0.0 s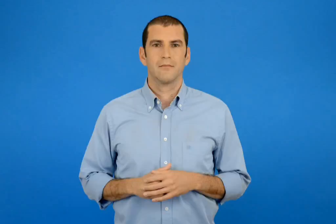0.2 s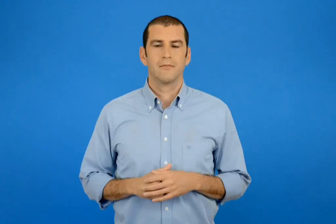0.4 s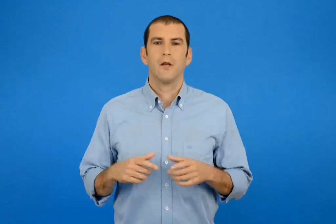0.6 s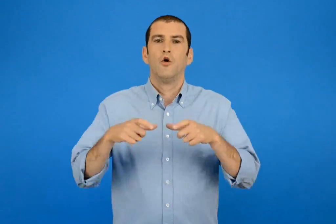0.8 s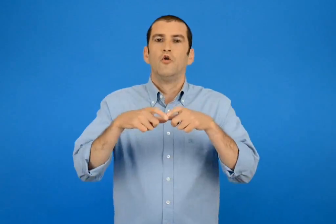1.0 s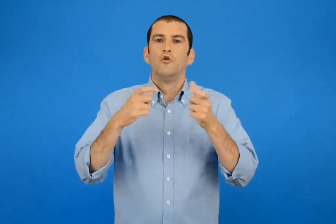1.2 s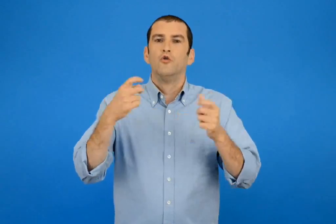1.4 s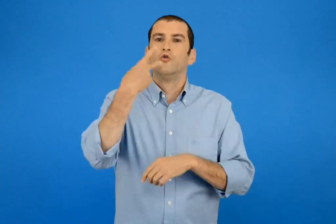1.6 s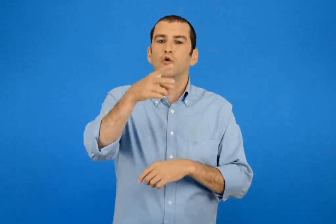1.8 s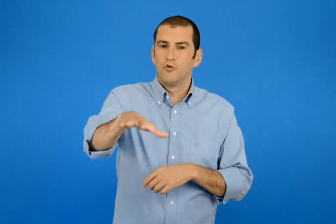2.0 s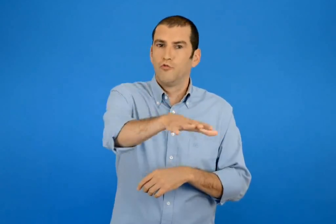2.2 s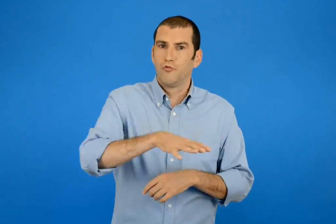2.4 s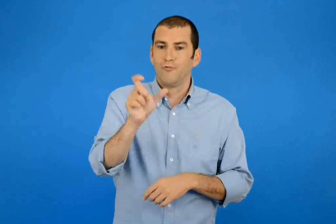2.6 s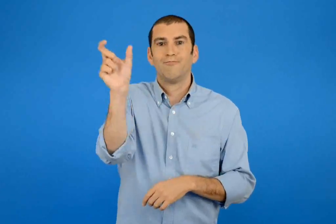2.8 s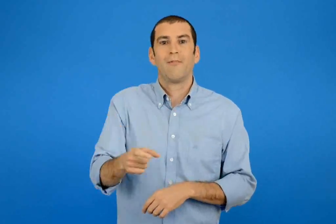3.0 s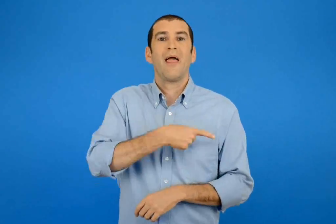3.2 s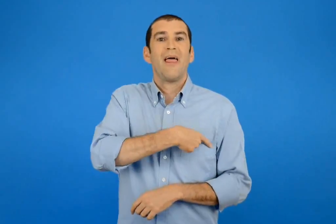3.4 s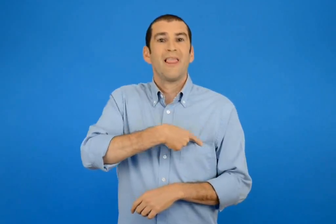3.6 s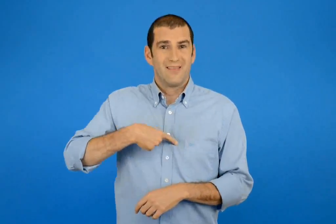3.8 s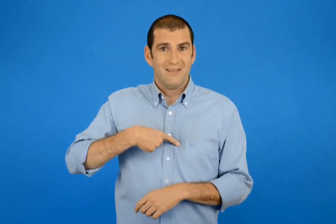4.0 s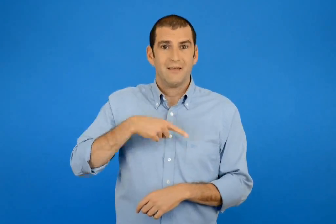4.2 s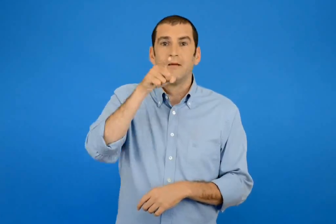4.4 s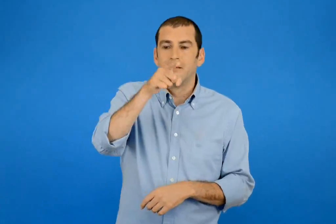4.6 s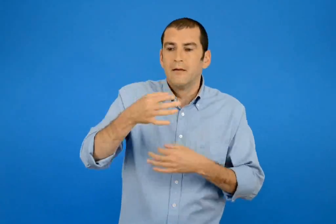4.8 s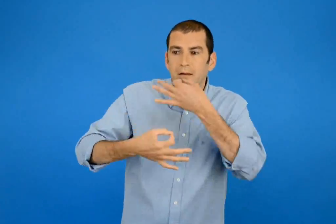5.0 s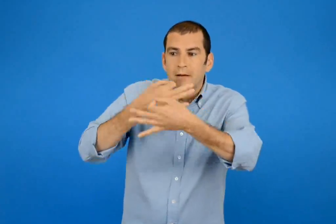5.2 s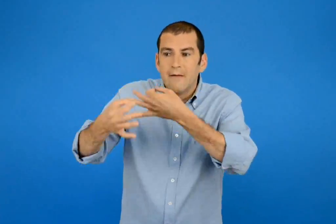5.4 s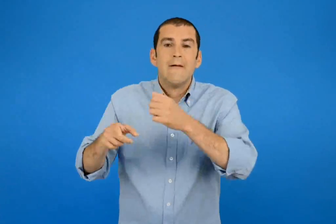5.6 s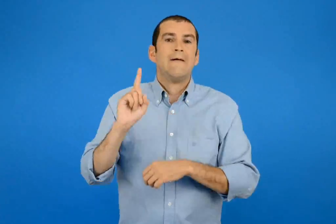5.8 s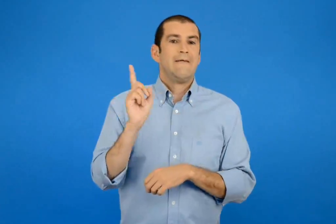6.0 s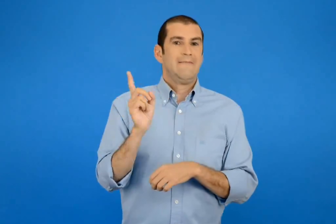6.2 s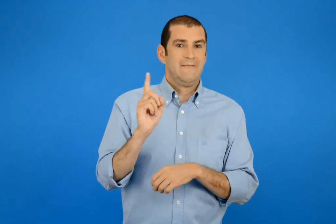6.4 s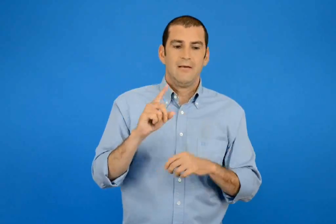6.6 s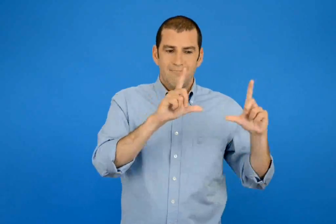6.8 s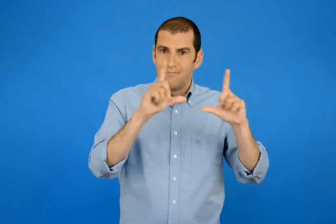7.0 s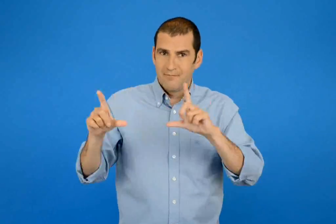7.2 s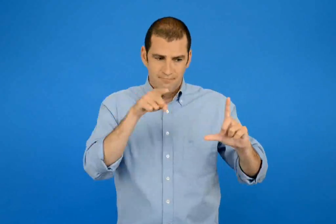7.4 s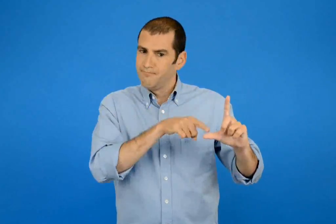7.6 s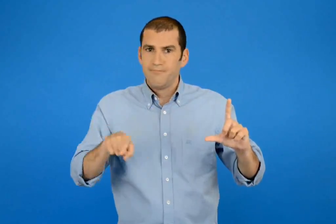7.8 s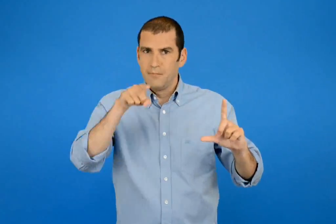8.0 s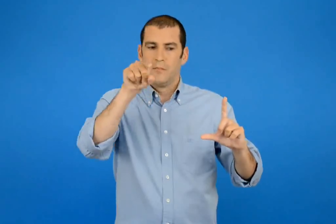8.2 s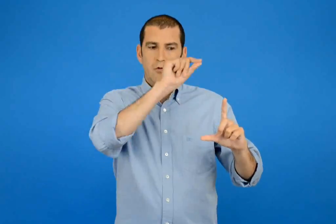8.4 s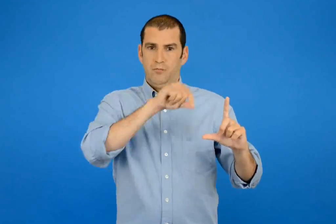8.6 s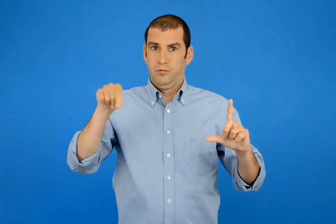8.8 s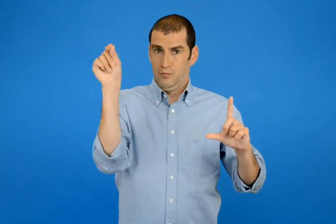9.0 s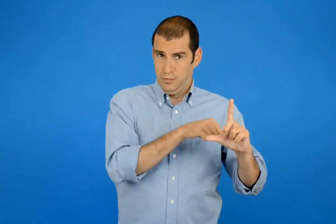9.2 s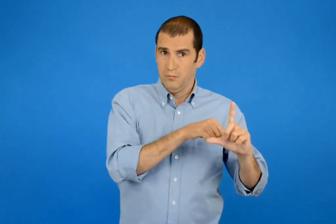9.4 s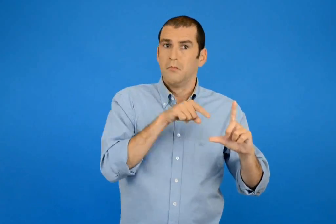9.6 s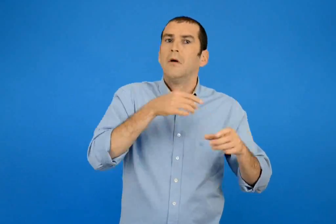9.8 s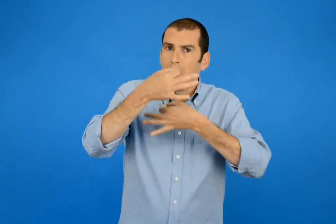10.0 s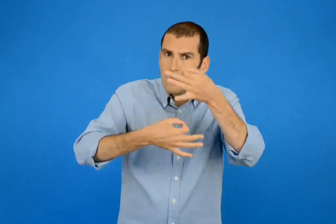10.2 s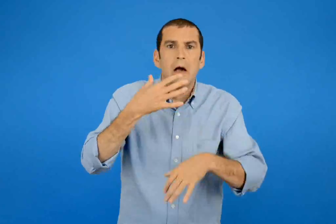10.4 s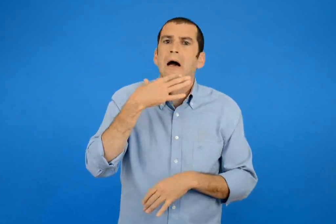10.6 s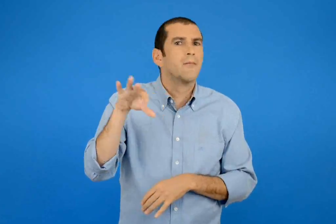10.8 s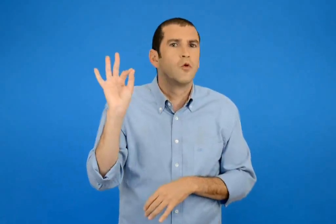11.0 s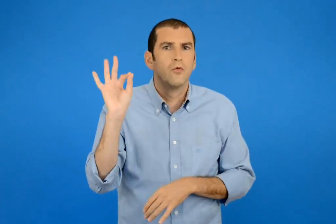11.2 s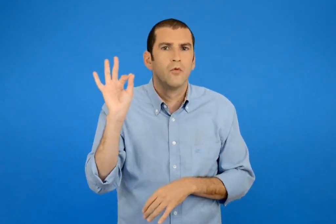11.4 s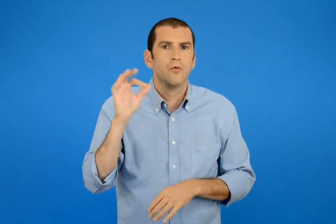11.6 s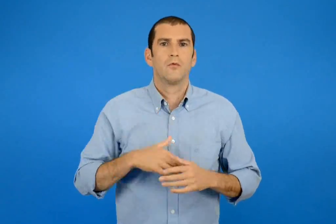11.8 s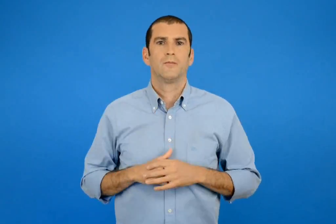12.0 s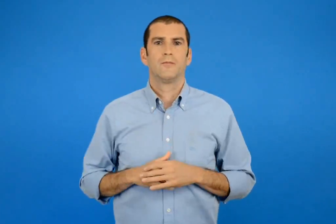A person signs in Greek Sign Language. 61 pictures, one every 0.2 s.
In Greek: σβήσε τι δε θα έλεγες ποτέ στον διευθυντή του σχολείου σου και εξήγησε γιατί
